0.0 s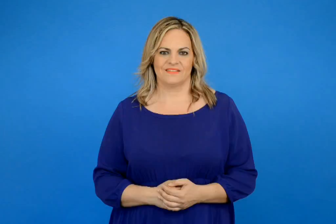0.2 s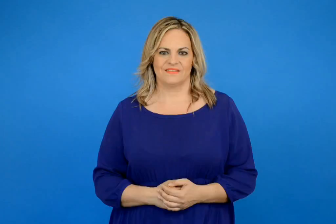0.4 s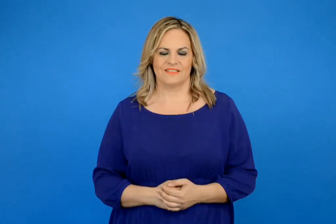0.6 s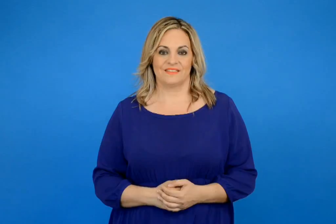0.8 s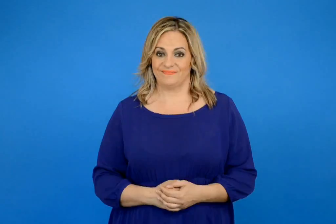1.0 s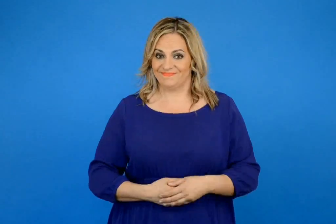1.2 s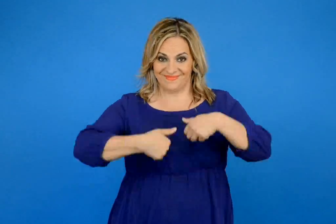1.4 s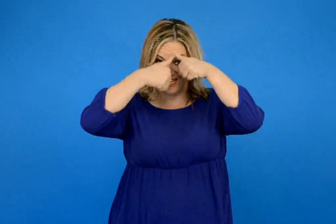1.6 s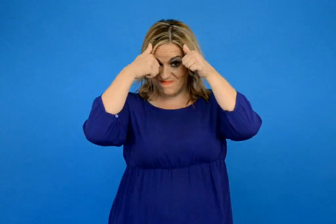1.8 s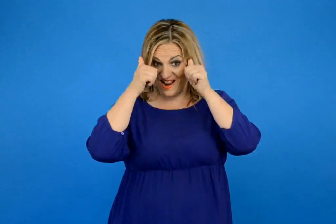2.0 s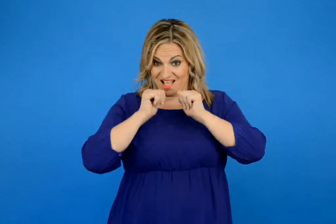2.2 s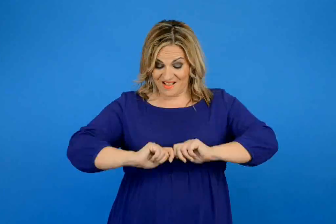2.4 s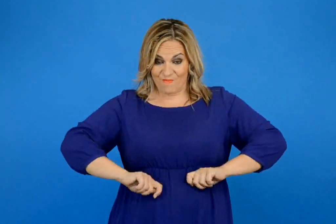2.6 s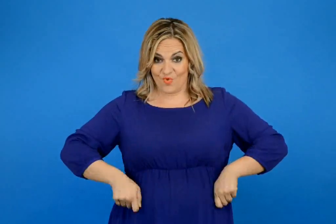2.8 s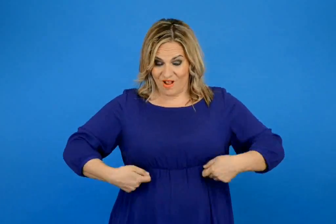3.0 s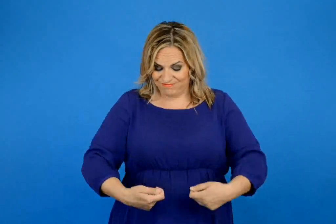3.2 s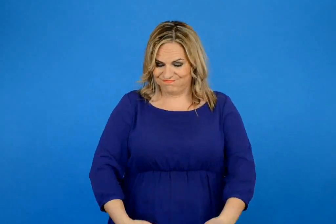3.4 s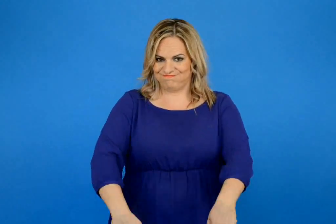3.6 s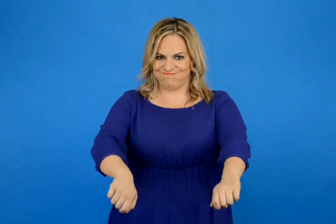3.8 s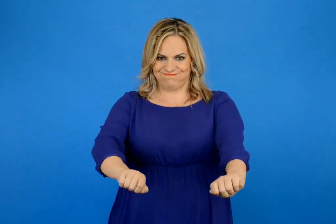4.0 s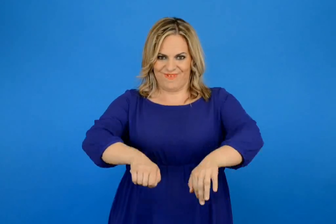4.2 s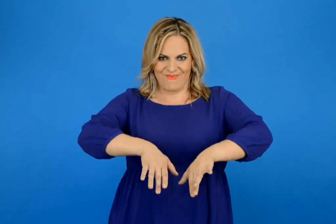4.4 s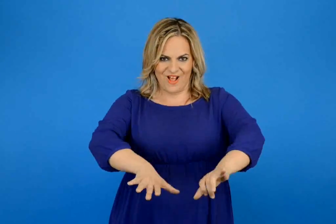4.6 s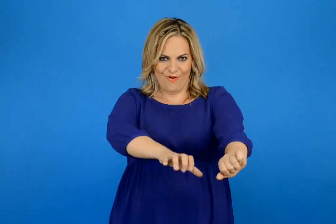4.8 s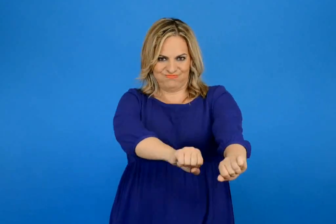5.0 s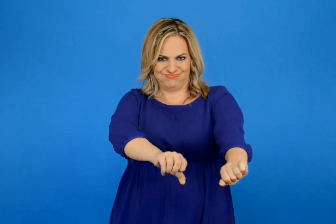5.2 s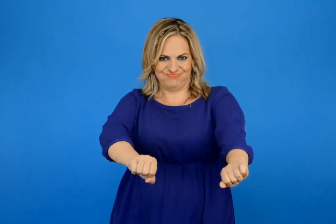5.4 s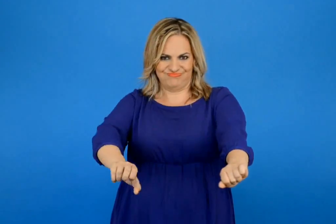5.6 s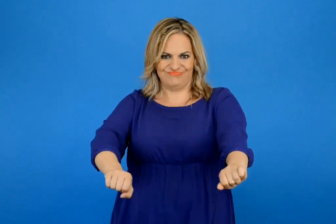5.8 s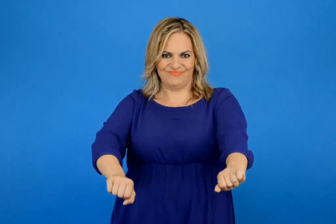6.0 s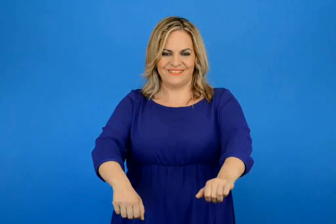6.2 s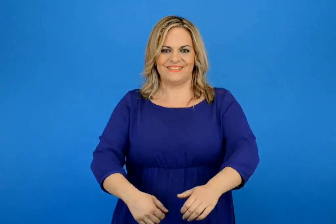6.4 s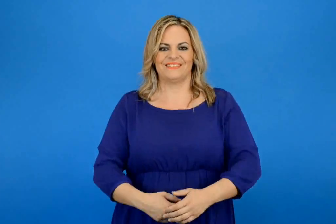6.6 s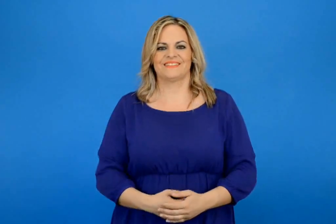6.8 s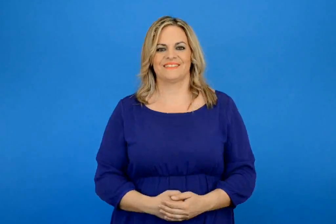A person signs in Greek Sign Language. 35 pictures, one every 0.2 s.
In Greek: η πανάγια το πέλαγο κρατούσε στην ποδιά της
